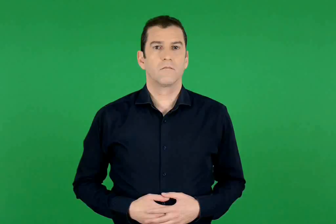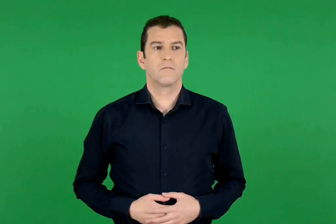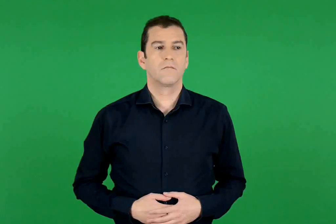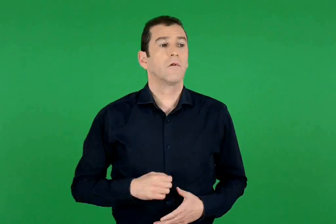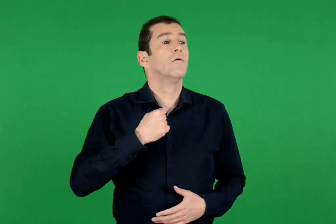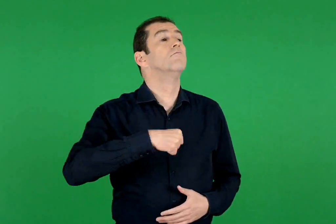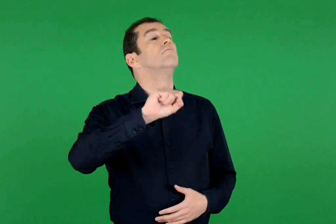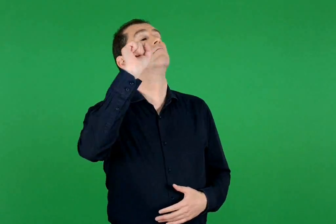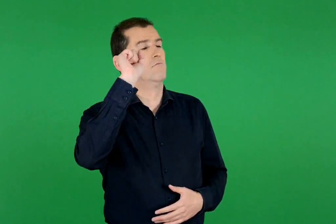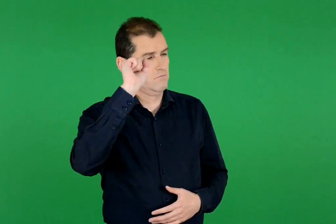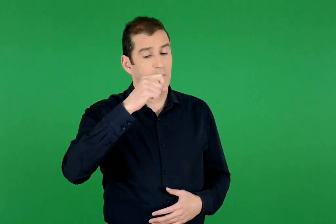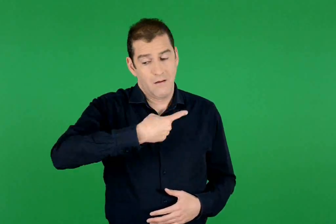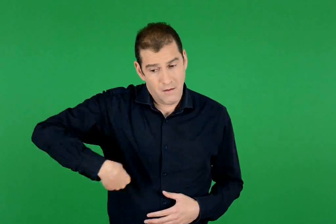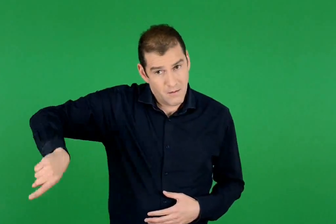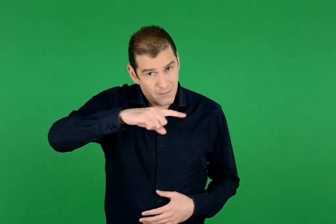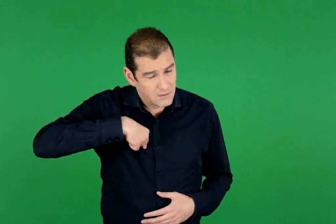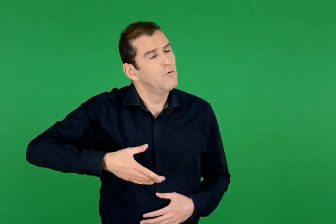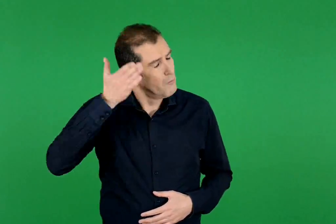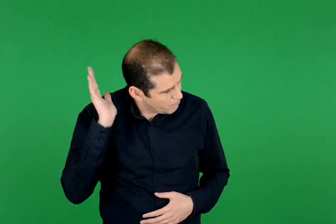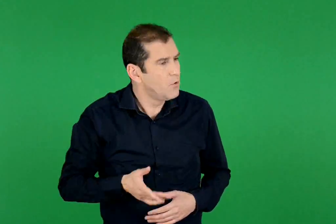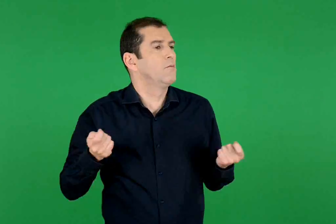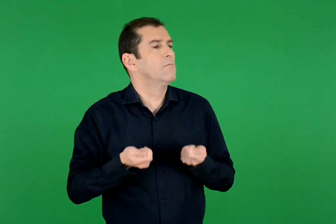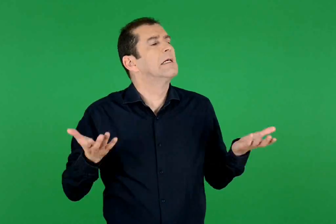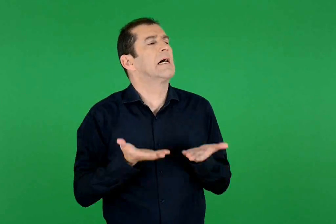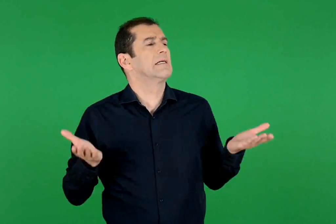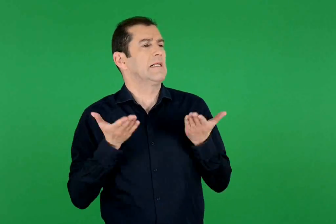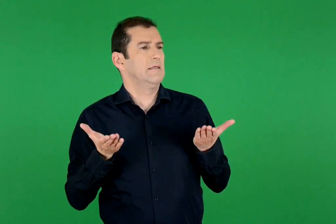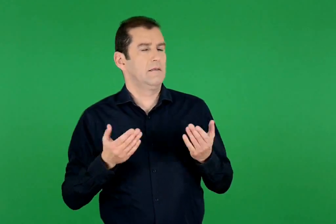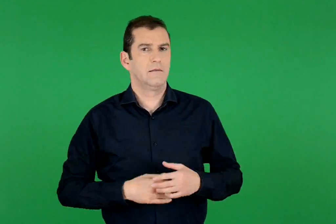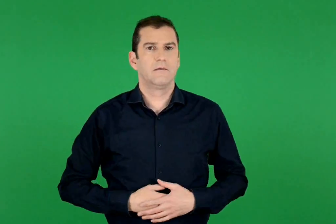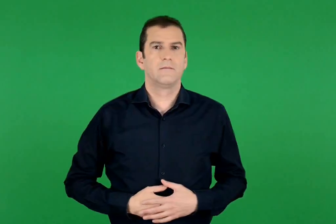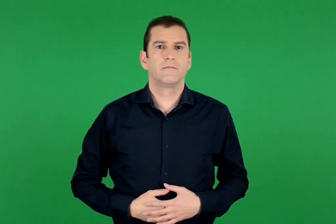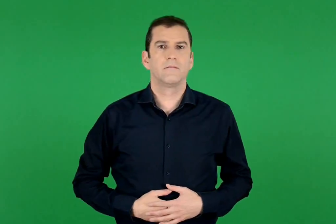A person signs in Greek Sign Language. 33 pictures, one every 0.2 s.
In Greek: διαφωνώ , μπορούμε κι εμείς να κάνουμε κάτι
